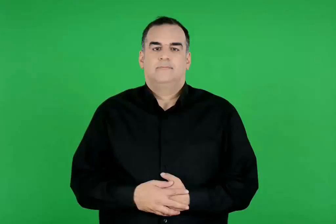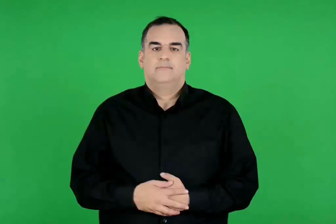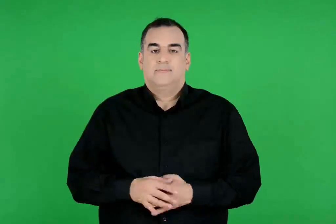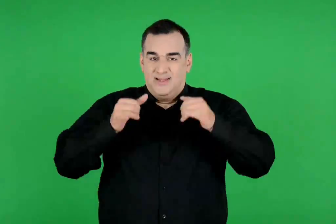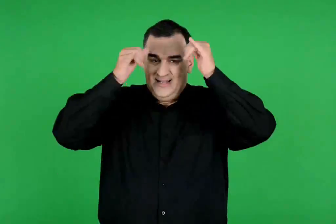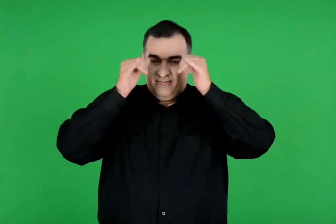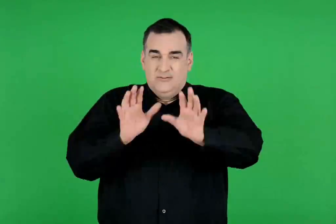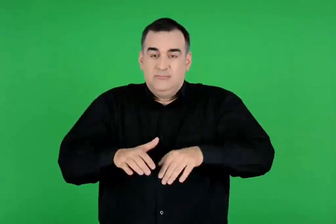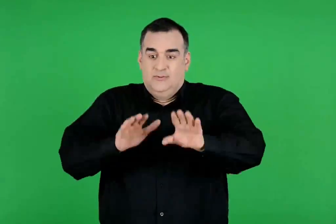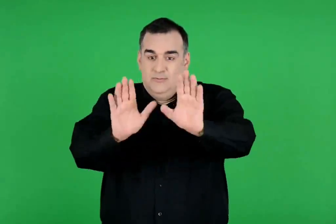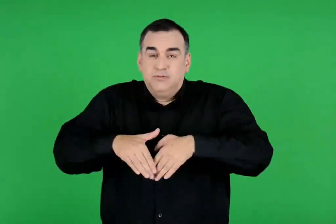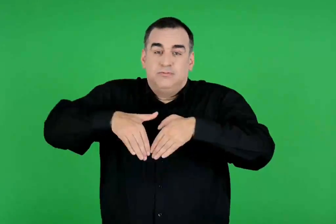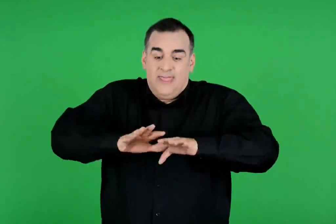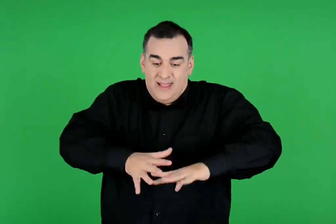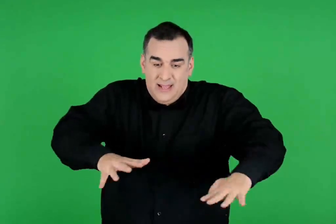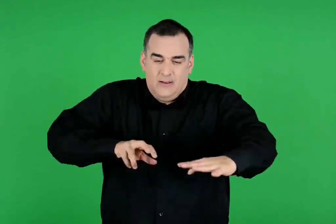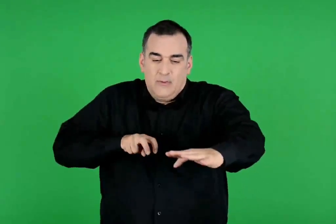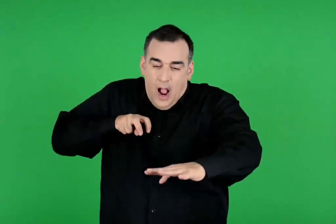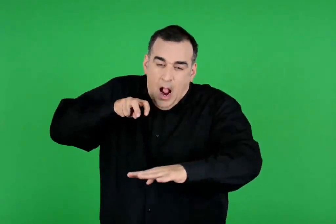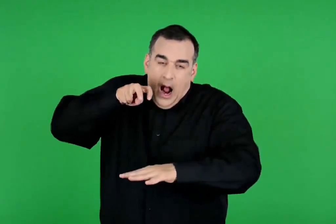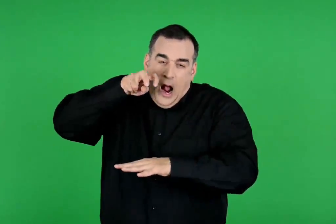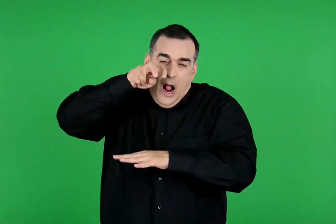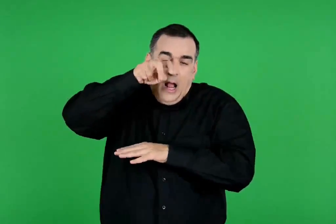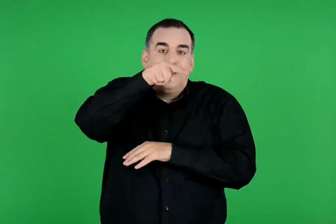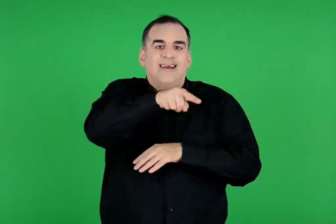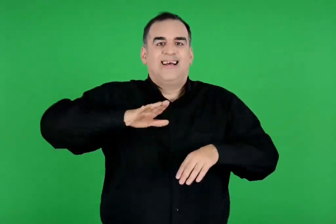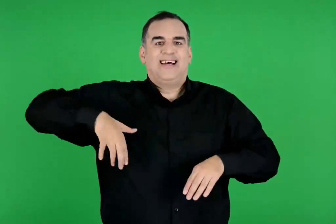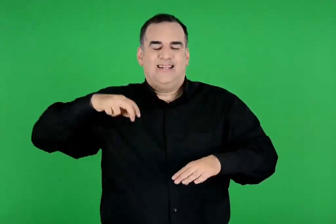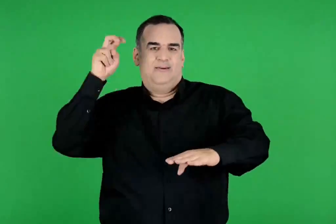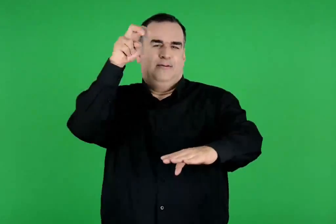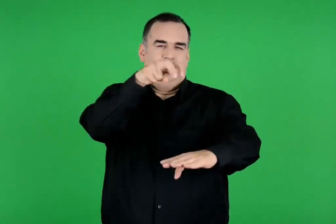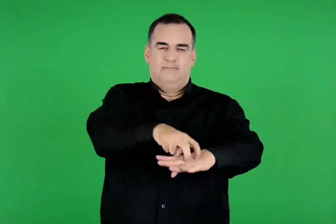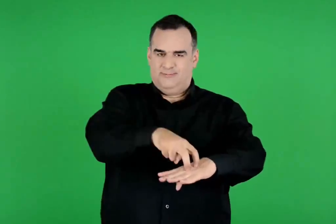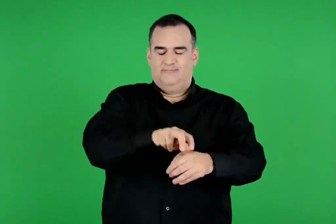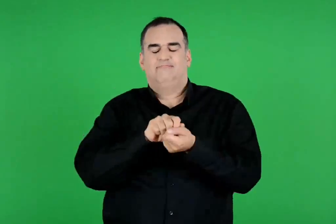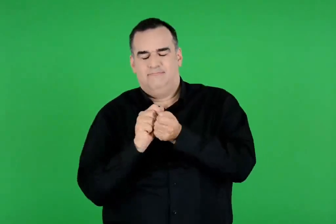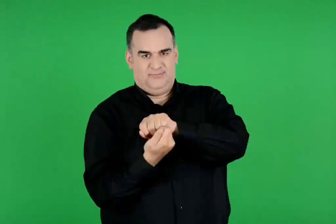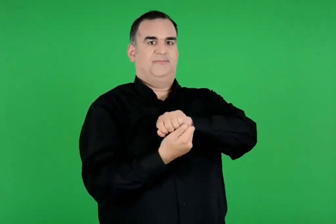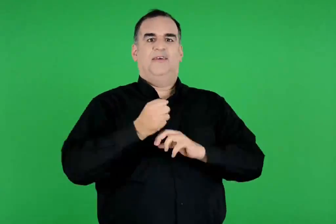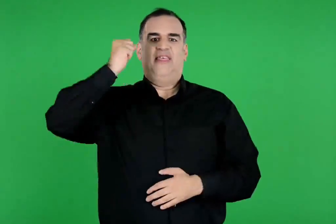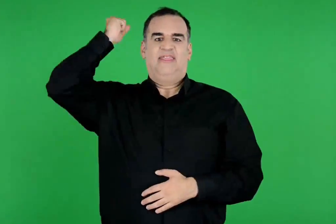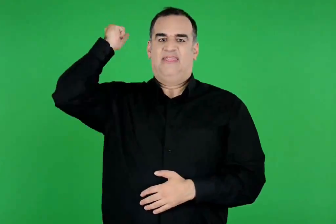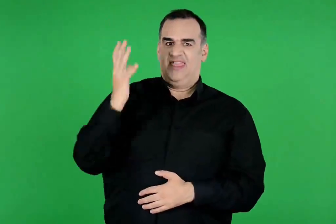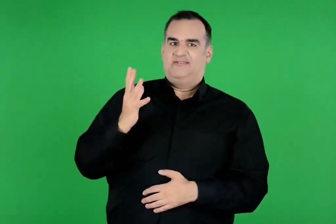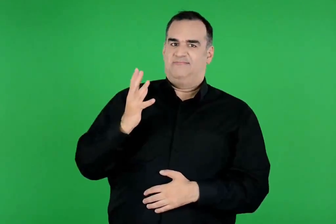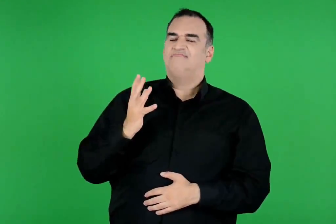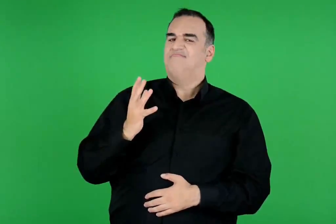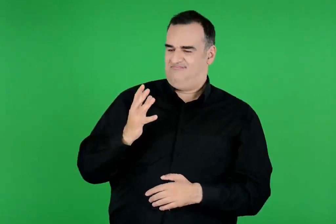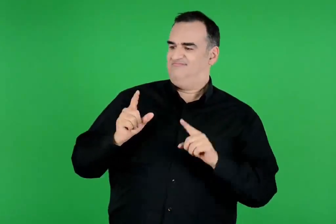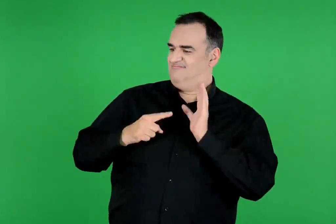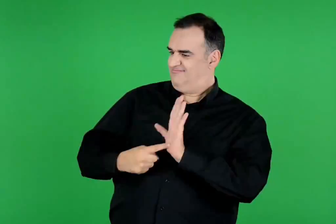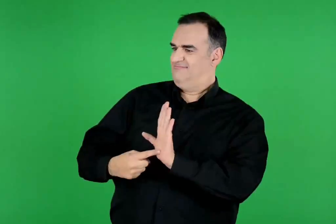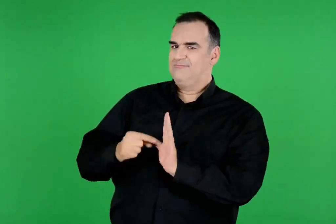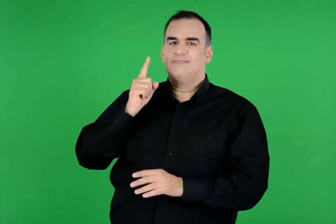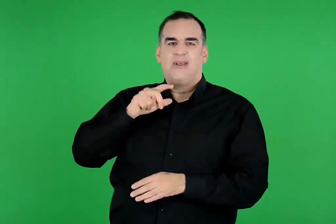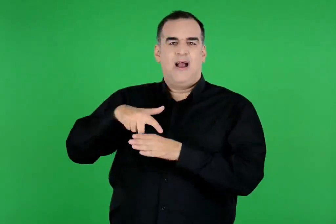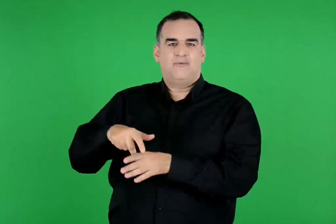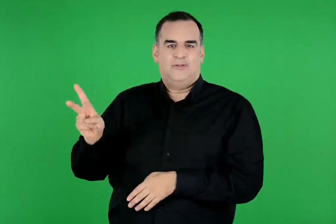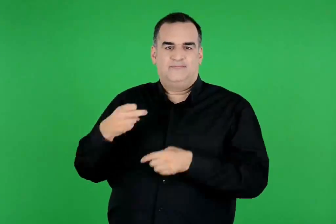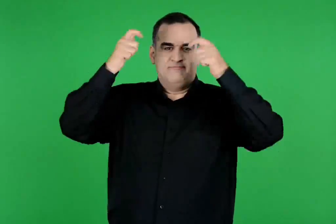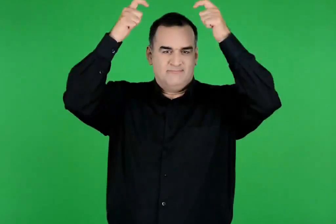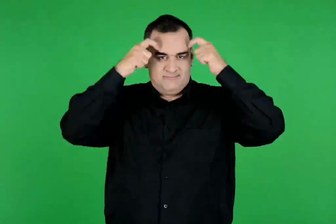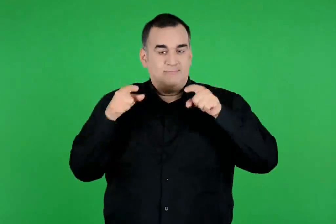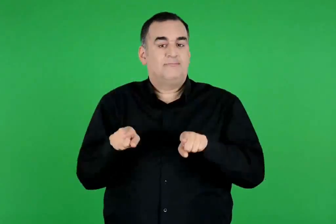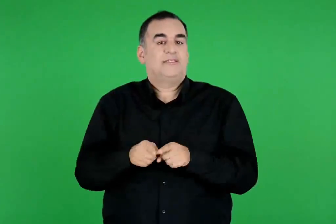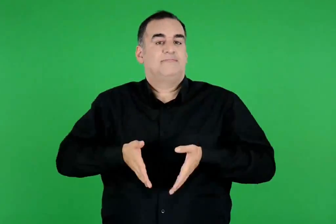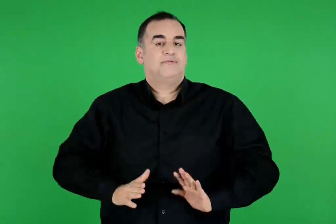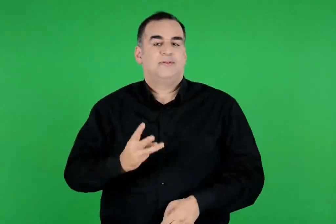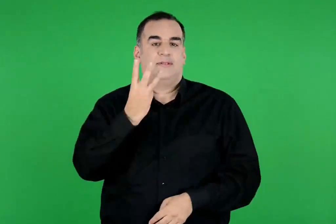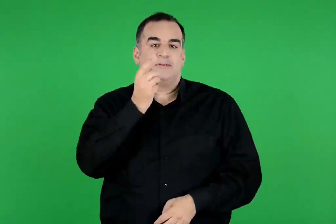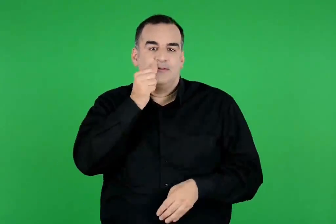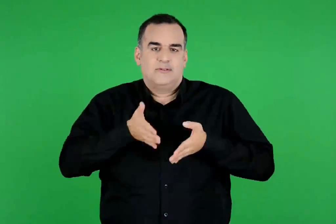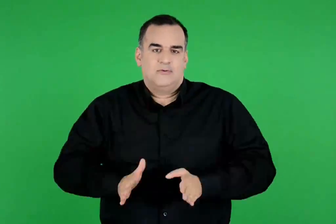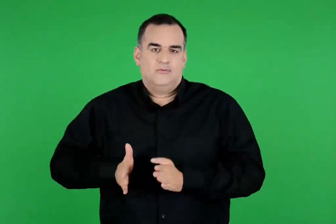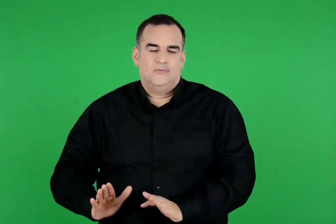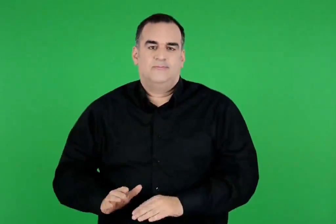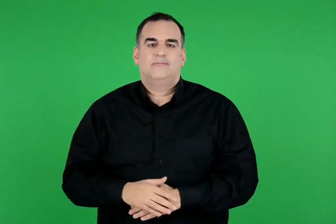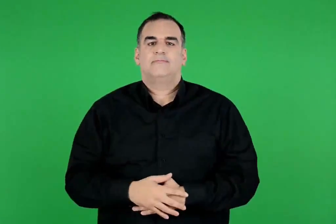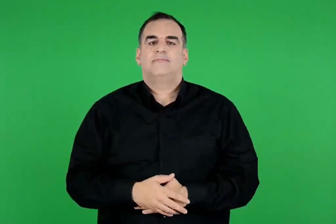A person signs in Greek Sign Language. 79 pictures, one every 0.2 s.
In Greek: ο ταύρος πέταξε πάνω από τα κύματα κι έφτασε στην κρήτη. εκεί ο δίας πήρε την κανονική του μορφή , παντρεύτηκε την ευρώπη και γέννησαν τρεις γιους
